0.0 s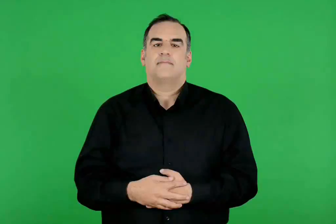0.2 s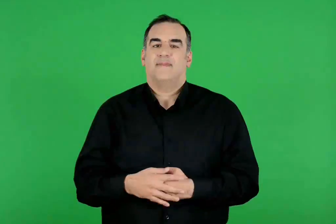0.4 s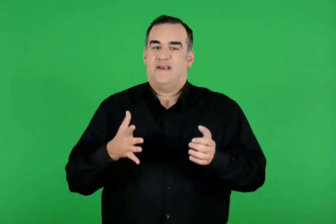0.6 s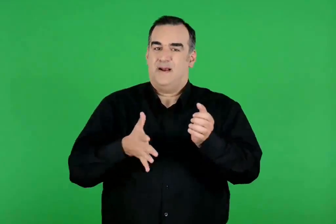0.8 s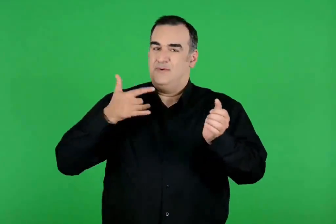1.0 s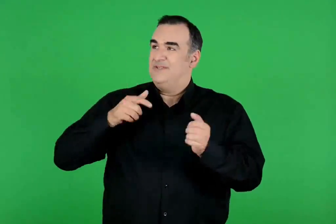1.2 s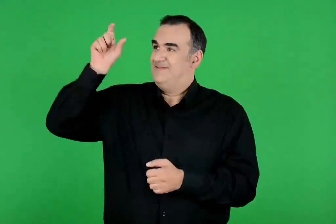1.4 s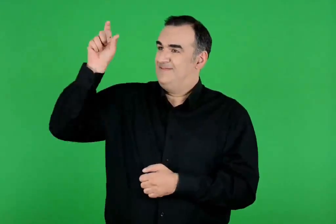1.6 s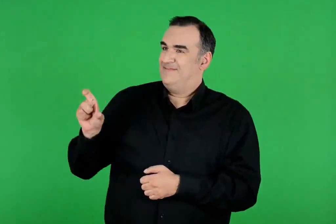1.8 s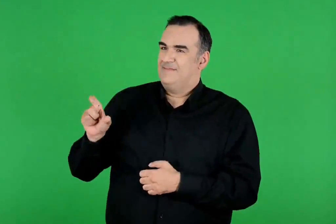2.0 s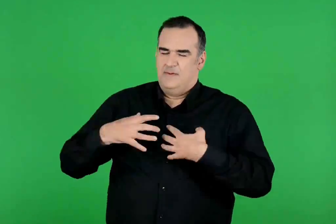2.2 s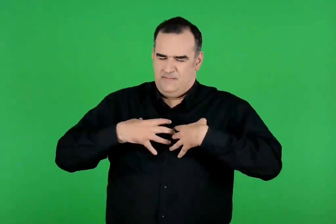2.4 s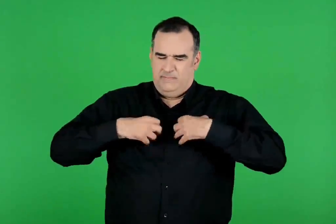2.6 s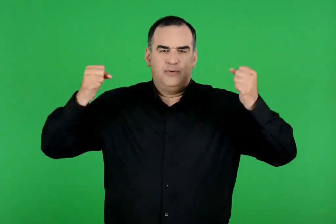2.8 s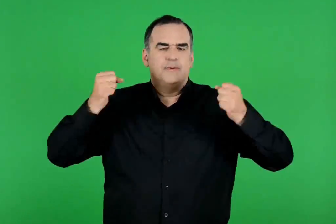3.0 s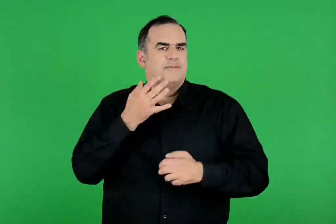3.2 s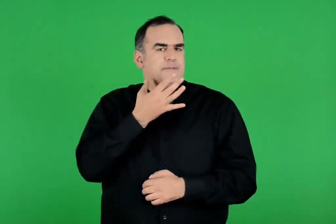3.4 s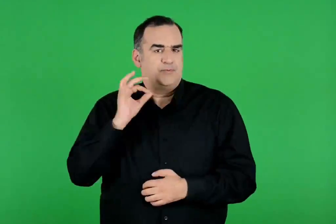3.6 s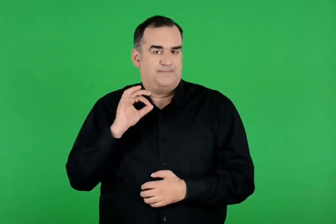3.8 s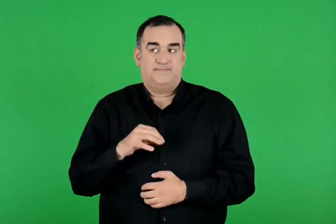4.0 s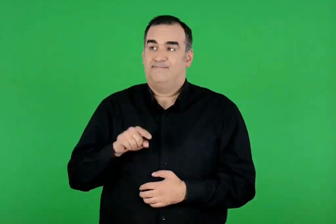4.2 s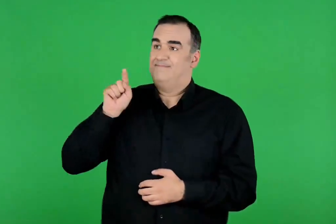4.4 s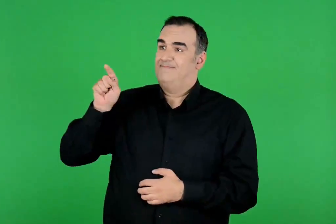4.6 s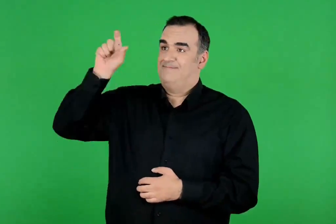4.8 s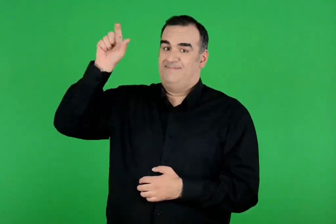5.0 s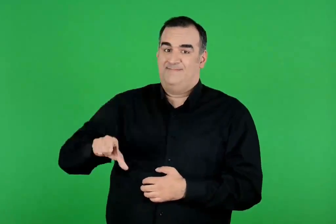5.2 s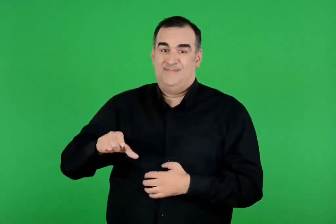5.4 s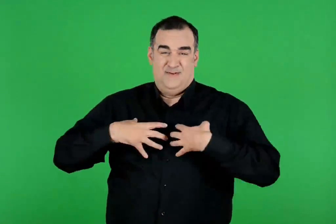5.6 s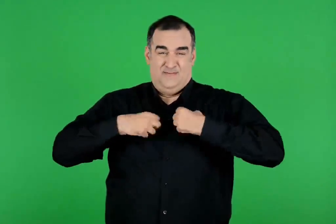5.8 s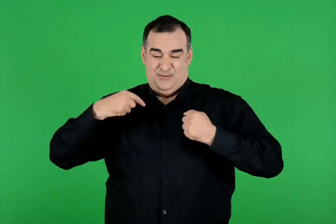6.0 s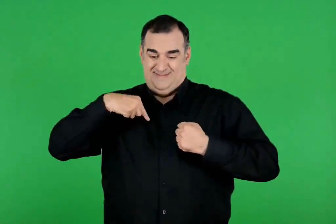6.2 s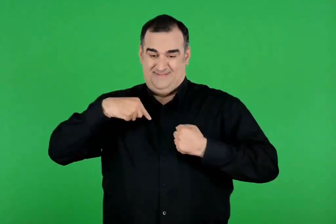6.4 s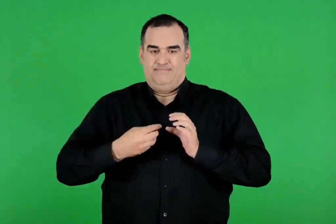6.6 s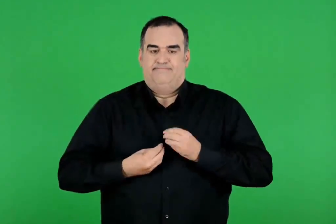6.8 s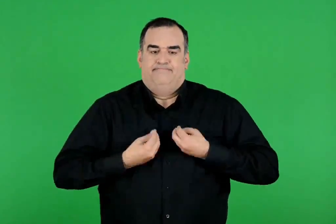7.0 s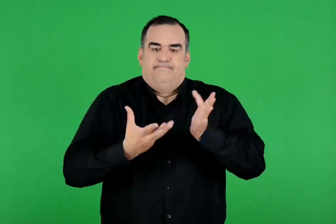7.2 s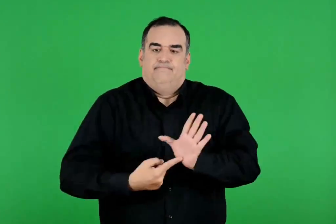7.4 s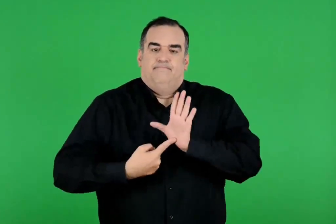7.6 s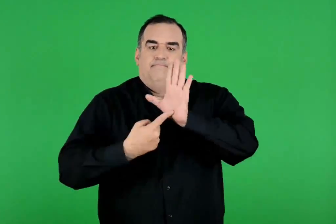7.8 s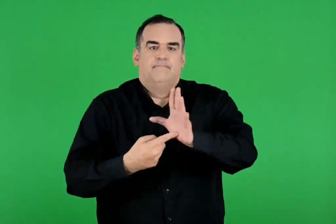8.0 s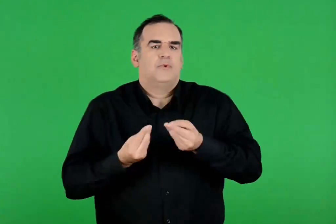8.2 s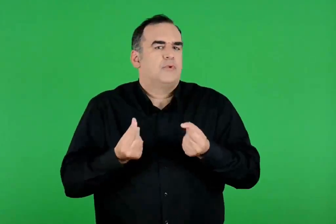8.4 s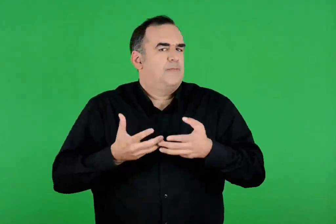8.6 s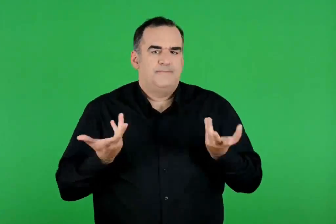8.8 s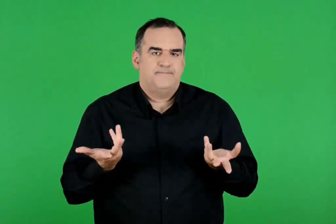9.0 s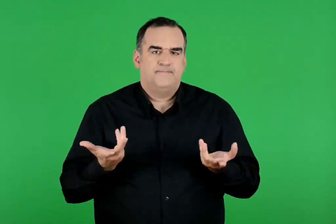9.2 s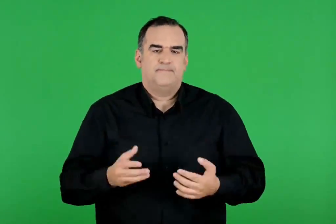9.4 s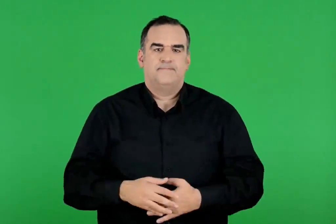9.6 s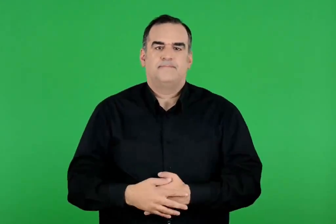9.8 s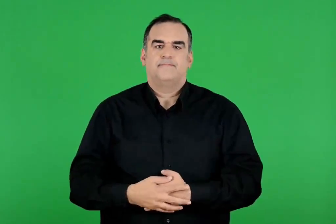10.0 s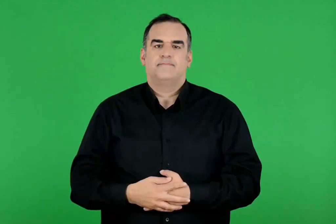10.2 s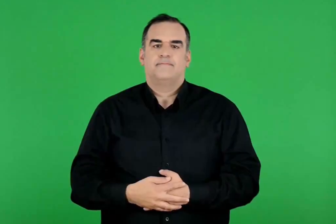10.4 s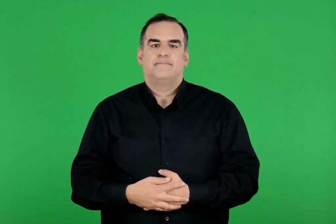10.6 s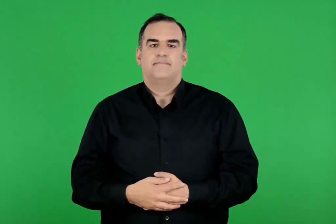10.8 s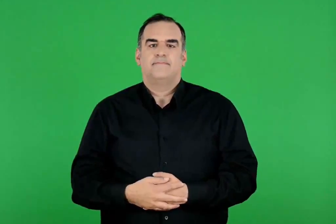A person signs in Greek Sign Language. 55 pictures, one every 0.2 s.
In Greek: γιατί οργίστηκε ο απόλλωνας ; με ποιο τρόπο έδειξε την οργή του ;
